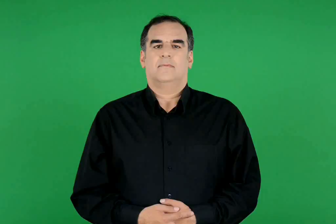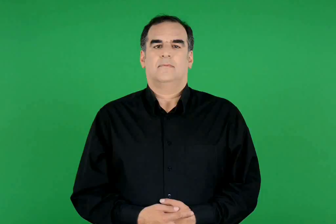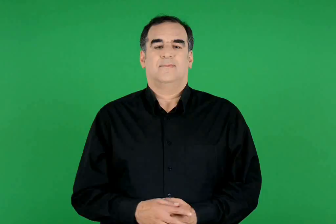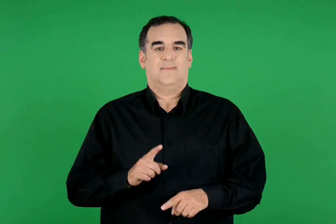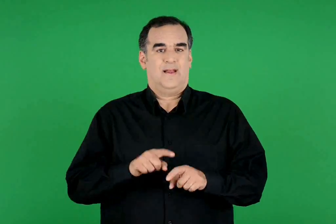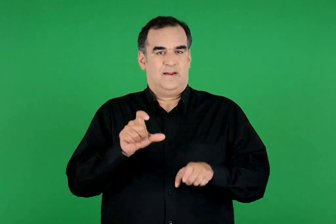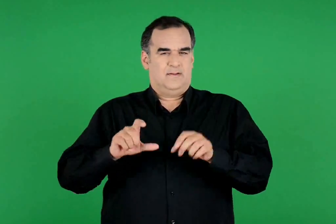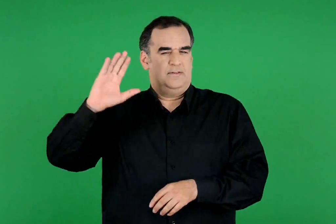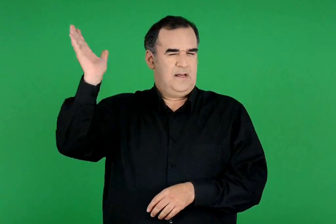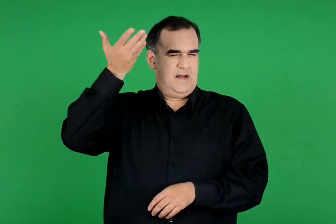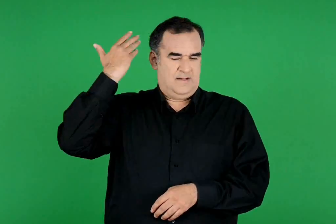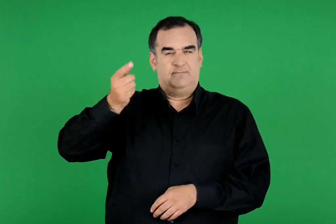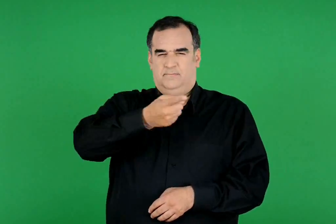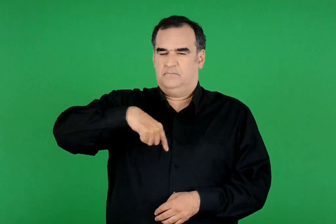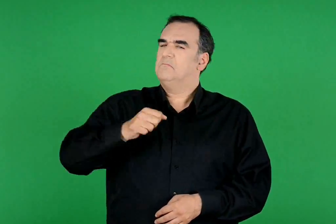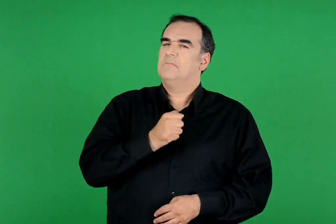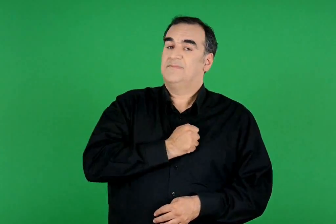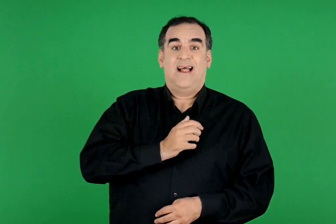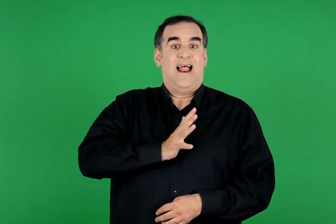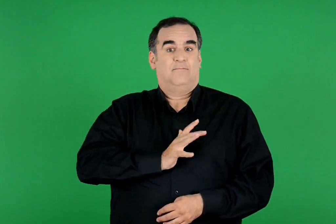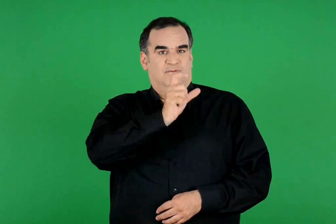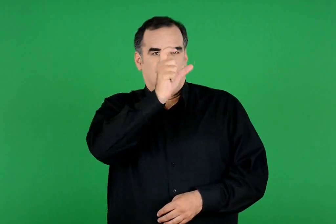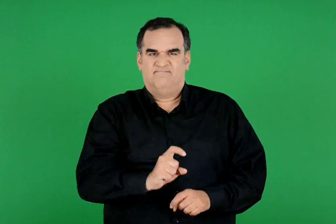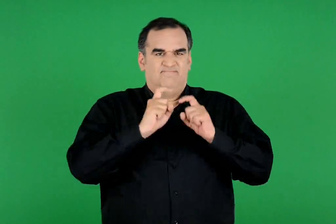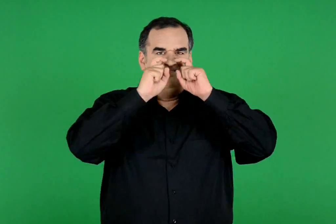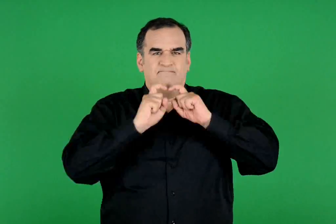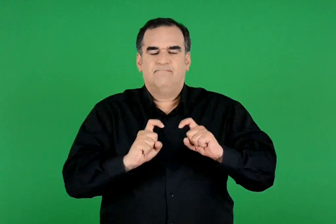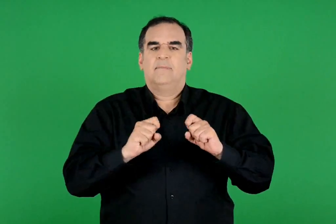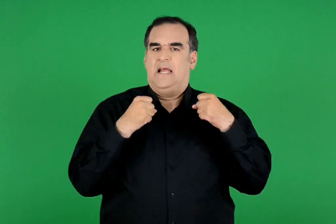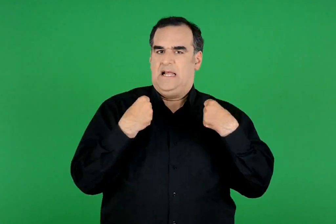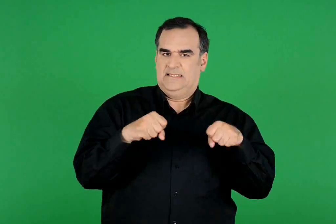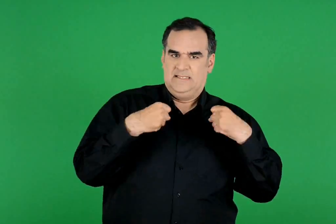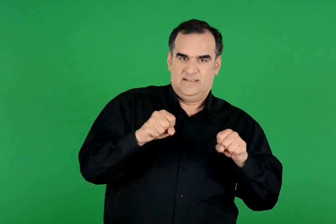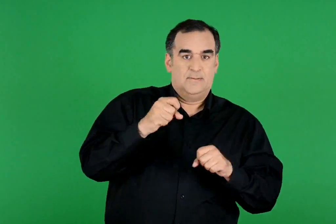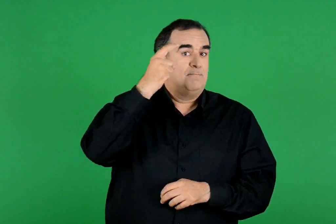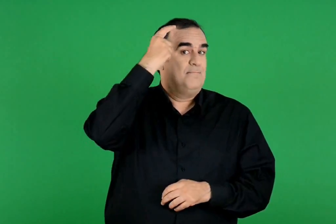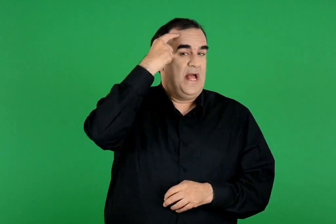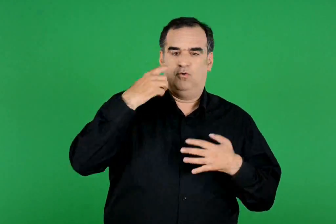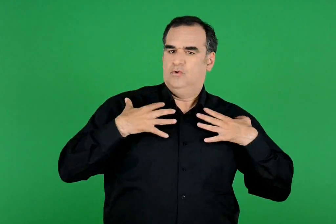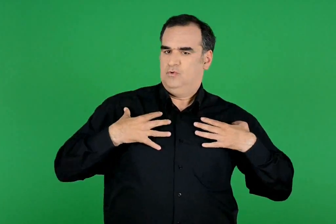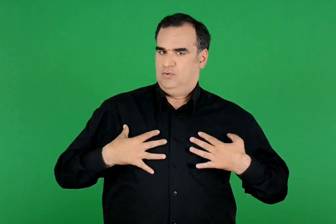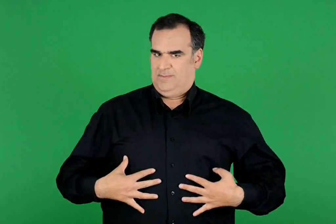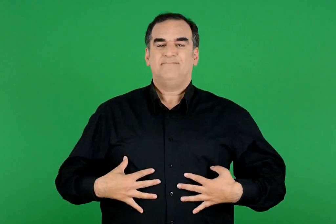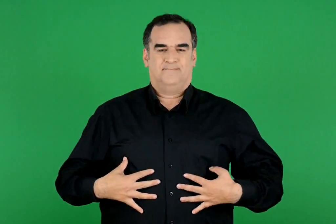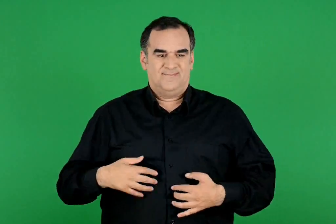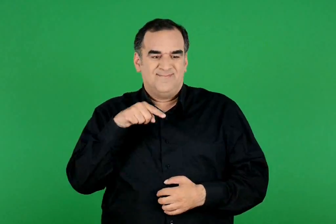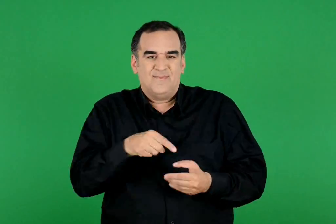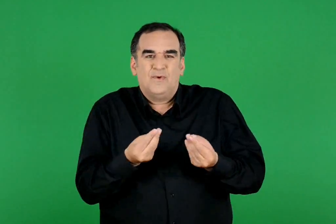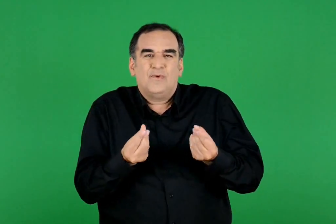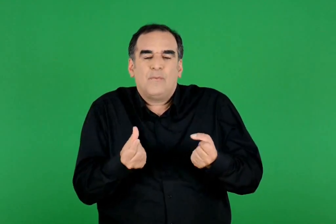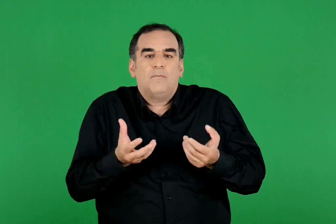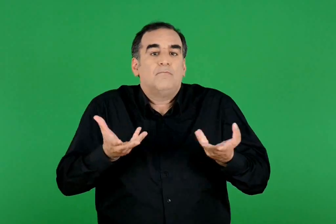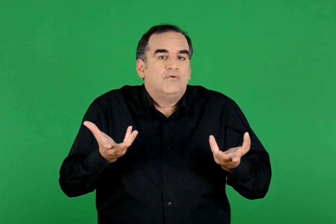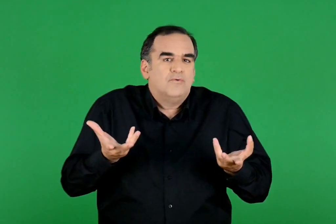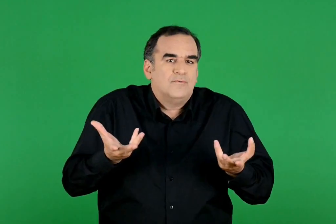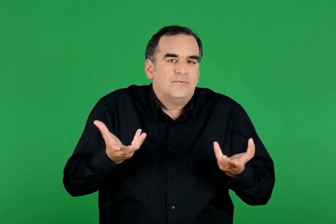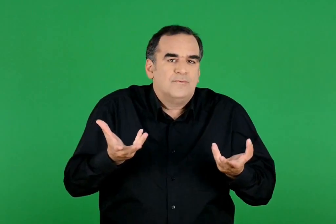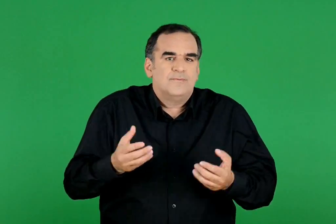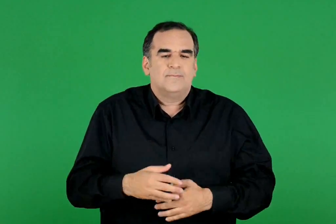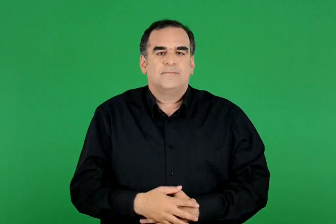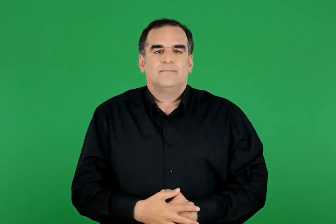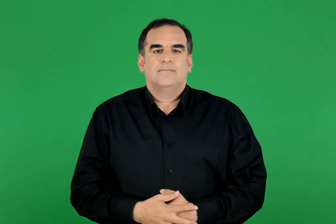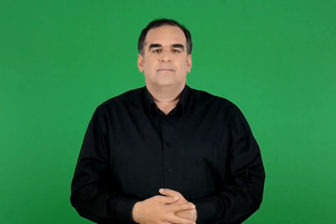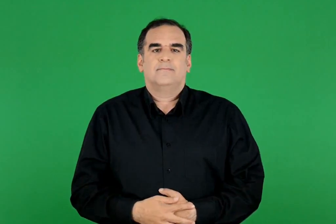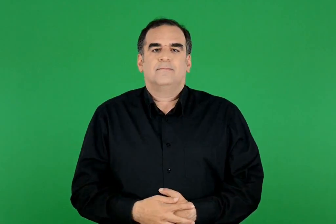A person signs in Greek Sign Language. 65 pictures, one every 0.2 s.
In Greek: οι αρχαίοι έλληνες πίστευαν ότι ο άνθρωπος πρέπει να ασκεί το μυαλό και το σώμα του. πώς το πετύχαιναν αυτό ;
